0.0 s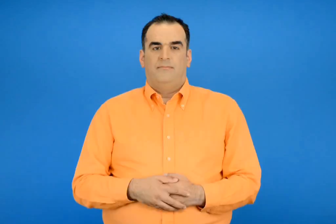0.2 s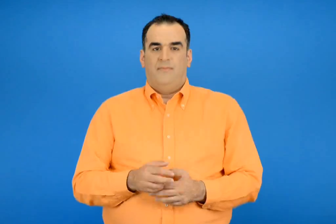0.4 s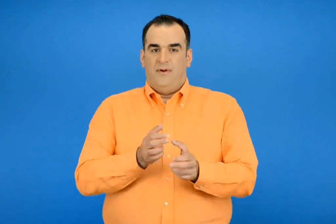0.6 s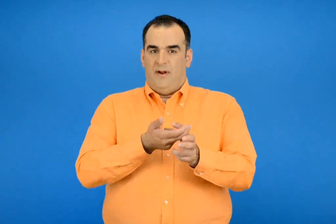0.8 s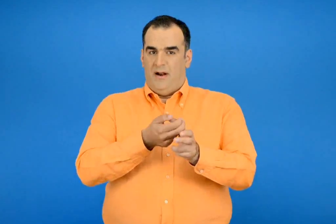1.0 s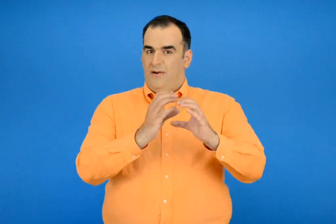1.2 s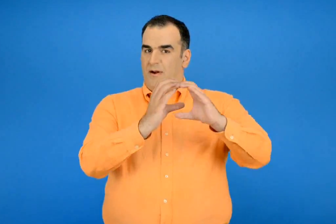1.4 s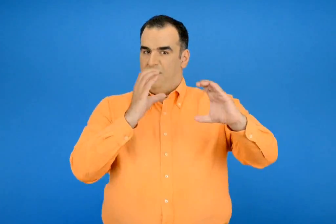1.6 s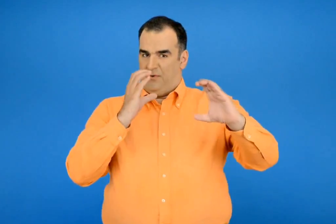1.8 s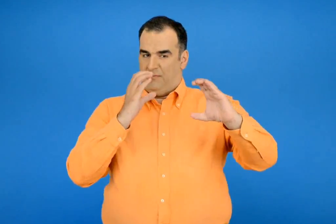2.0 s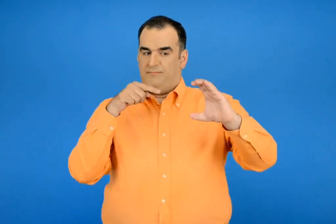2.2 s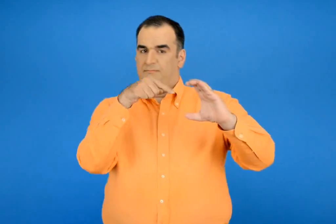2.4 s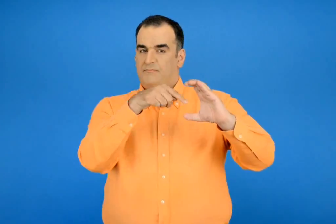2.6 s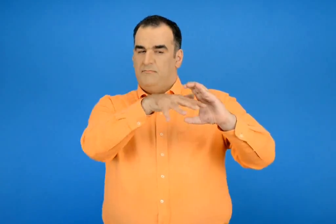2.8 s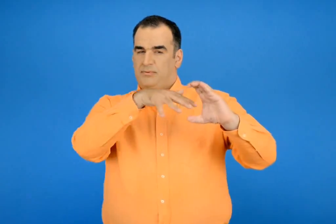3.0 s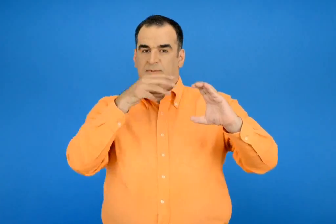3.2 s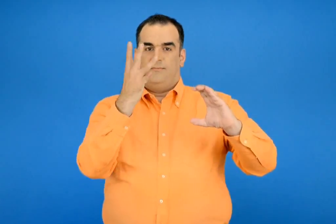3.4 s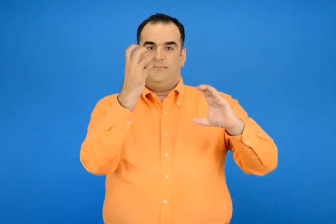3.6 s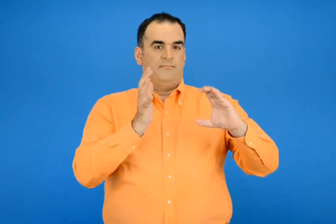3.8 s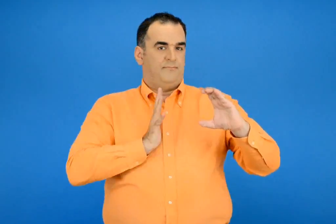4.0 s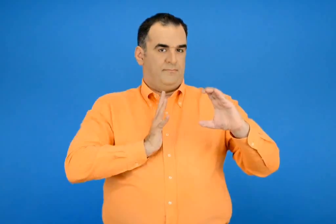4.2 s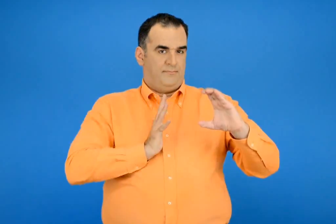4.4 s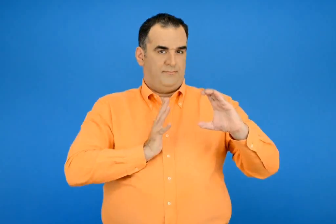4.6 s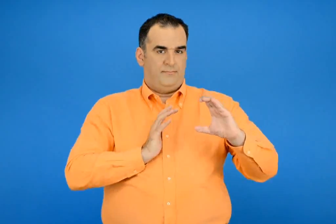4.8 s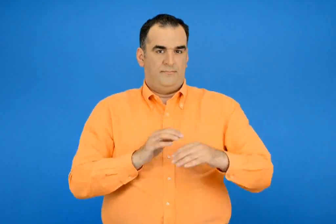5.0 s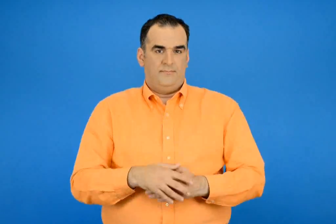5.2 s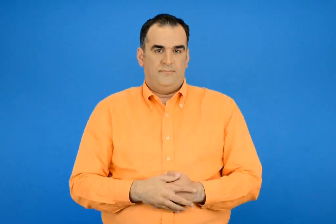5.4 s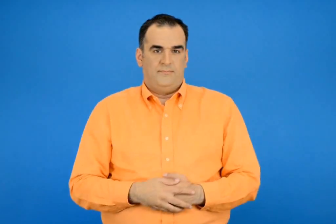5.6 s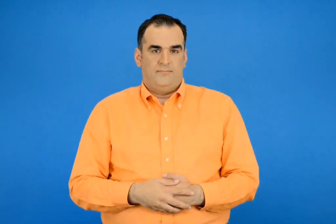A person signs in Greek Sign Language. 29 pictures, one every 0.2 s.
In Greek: το λεωφορείο έχει 30 επιβάτες
